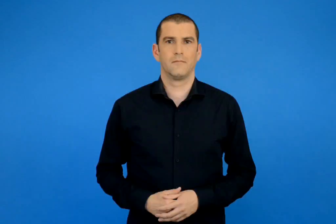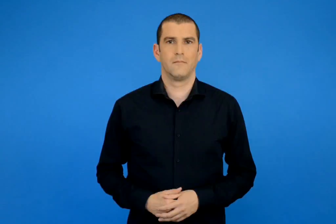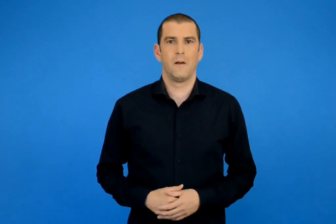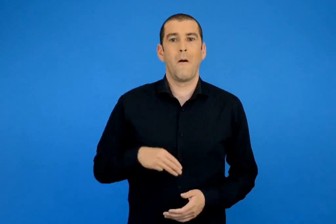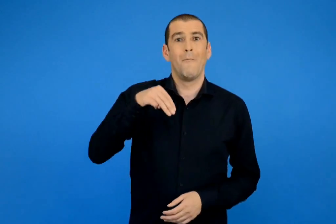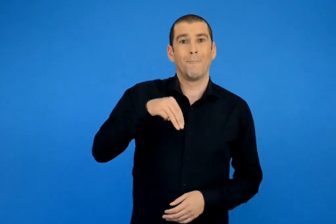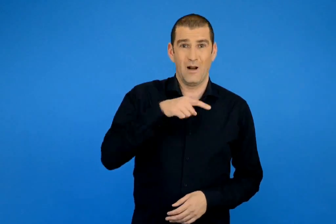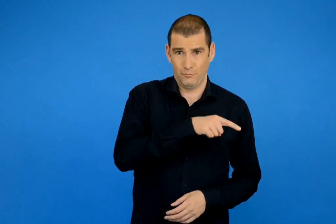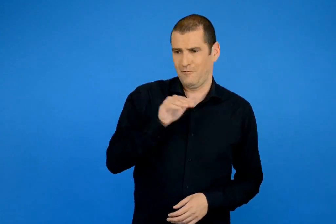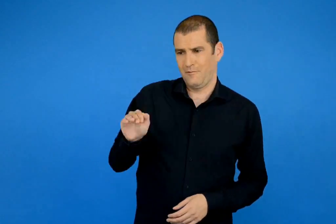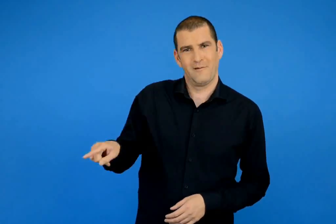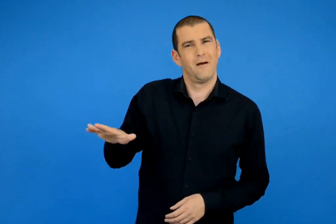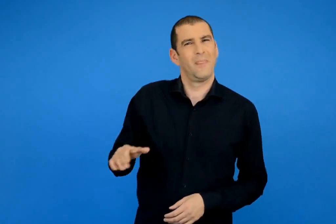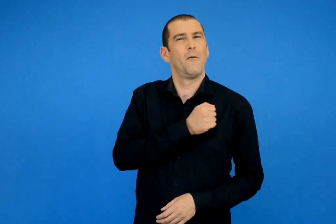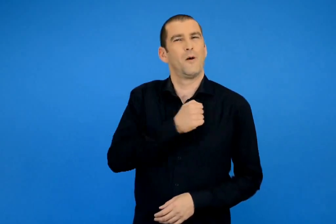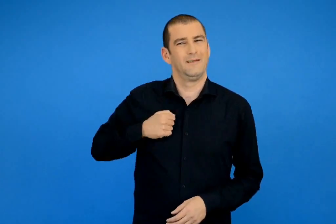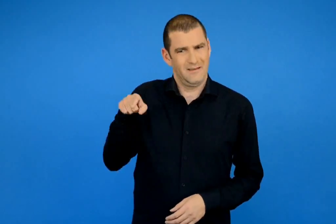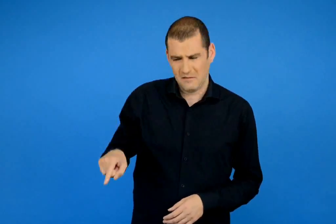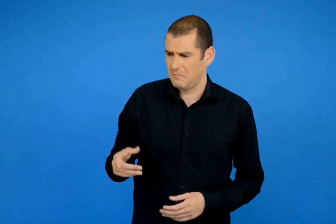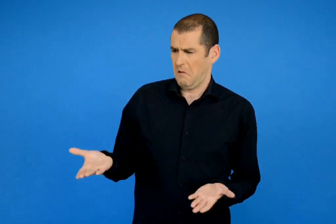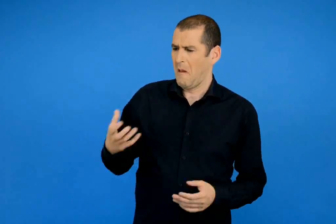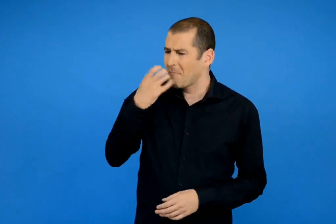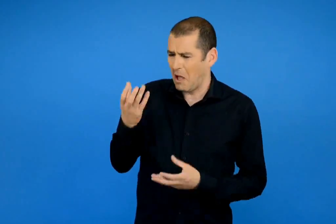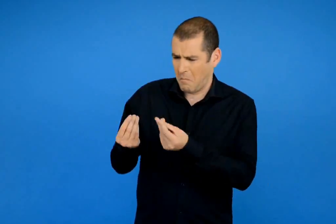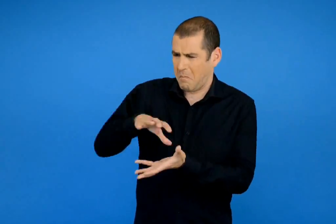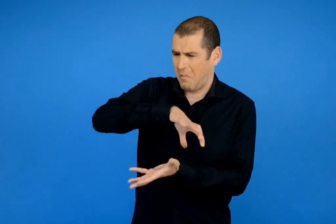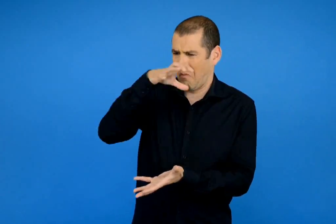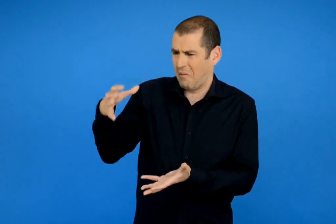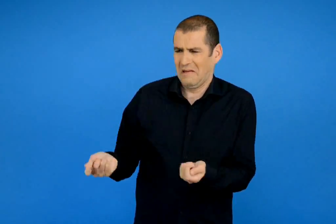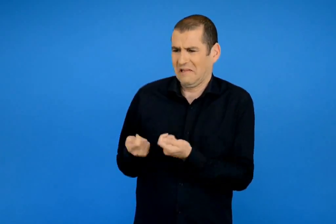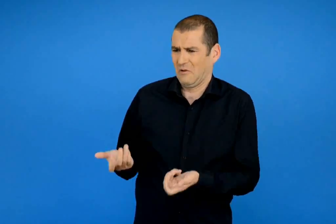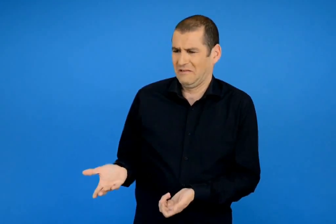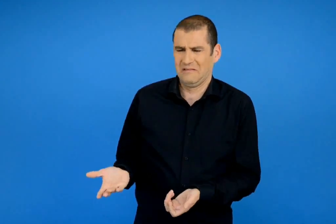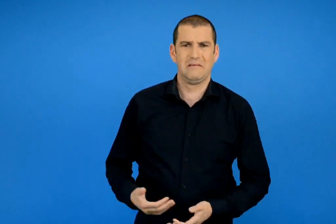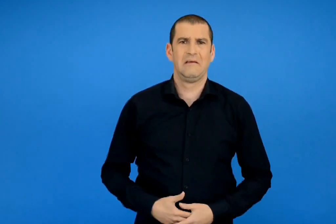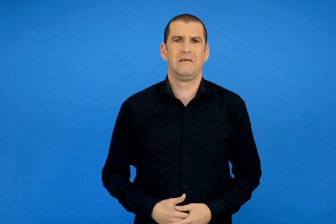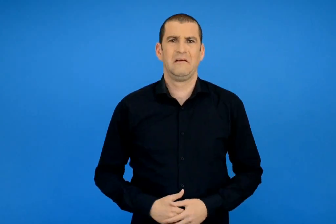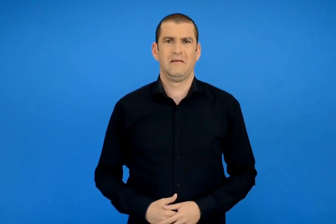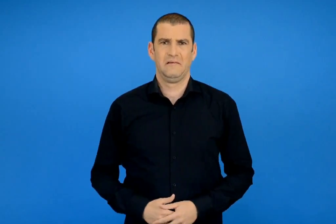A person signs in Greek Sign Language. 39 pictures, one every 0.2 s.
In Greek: τι θα τα κάνεις τόσα μήλα ; ρώτησε το πολωνεζάκι ο μάνος
